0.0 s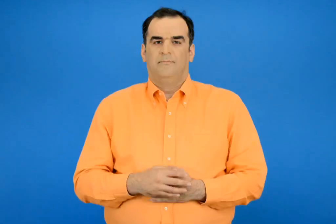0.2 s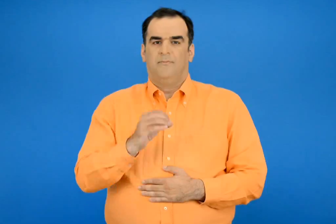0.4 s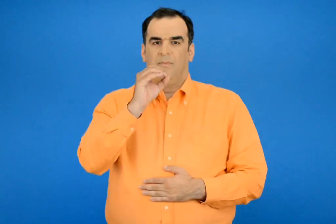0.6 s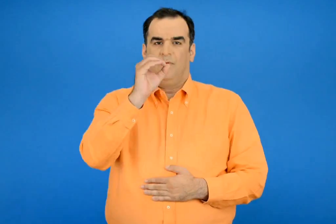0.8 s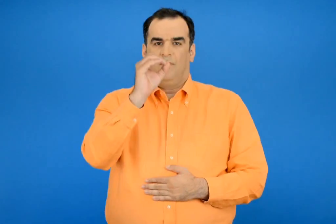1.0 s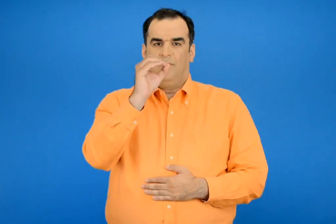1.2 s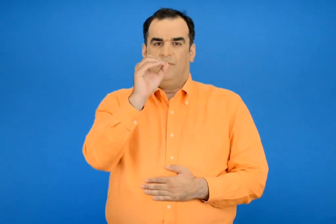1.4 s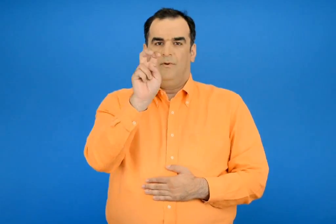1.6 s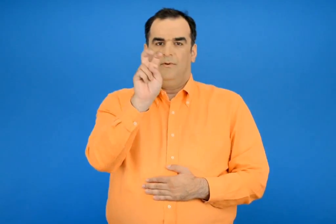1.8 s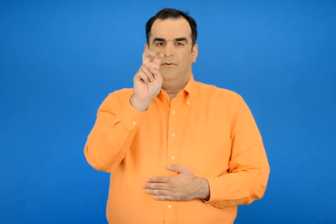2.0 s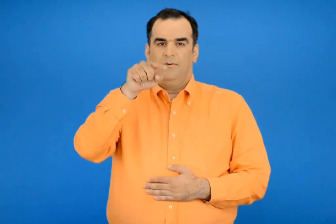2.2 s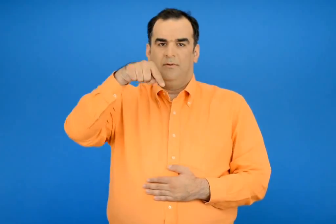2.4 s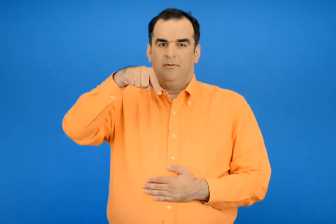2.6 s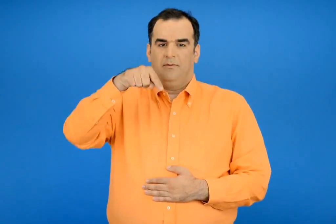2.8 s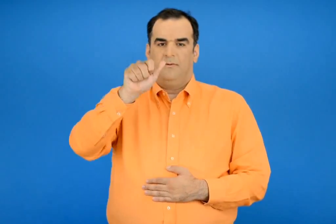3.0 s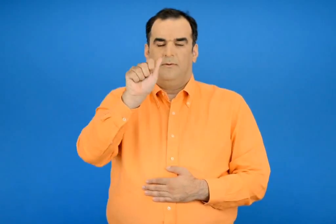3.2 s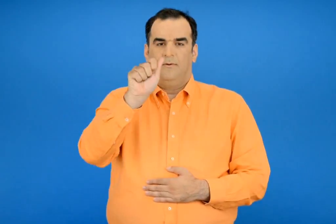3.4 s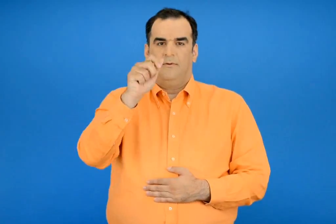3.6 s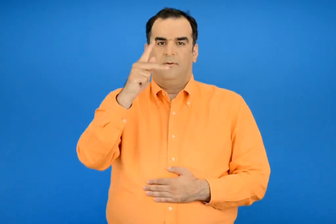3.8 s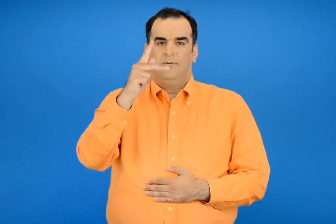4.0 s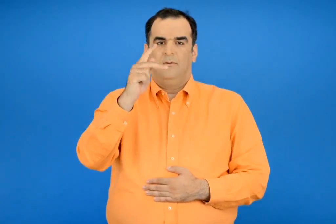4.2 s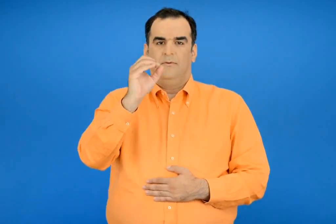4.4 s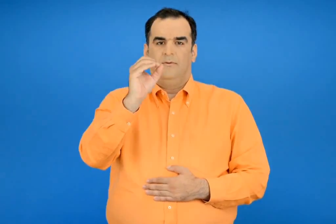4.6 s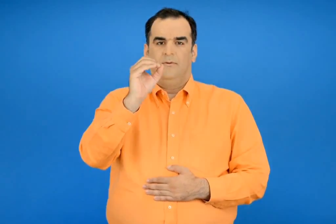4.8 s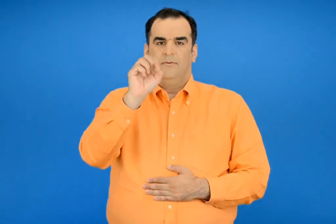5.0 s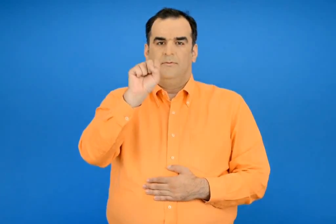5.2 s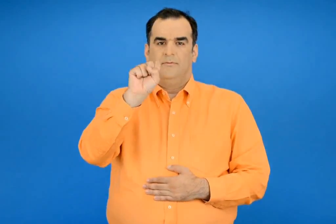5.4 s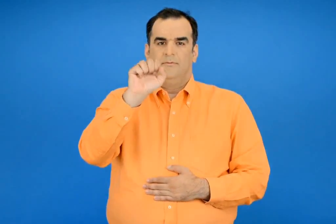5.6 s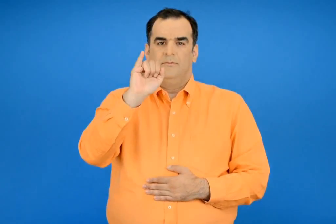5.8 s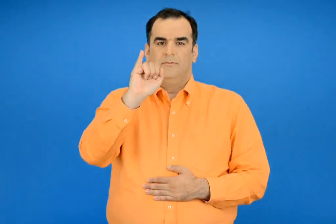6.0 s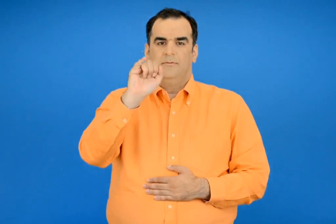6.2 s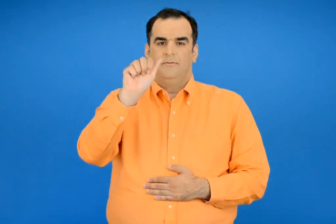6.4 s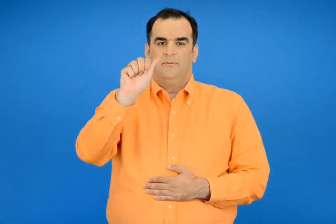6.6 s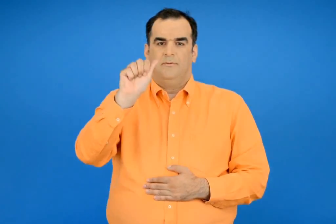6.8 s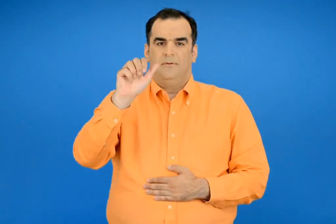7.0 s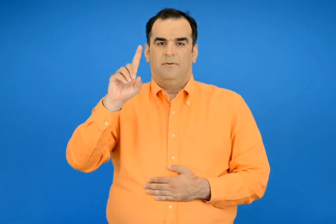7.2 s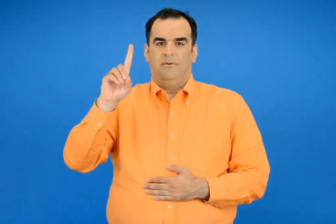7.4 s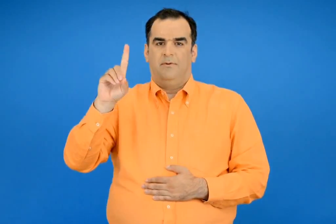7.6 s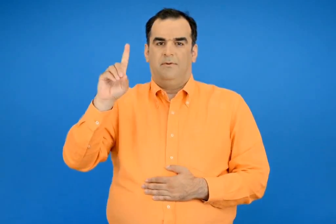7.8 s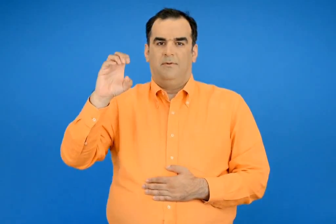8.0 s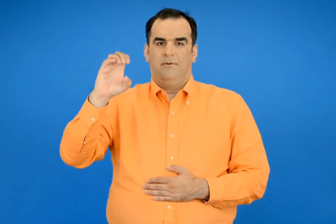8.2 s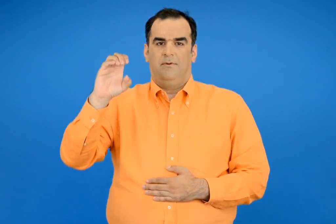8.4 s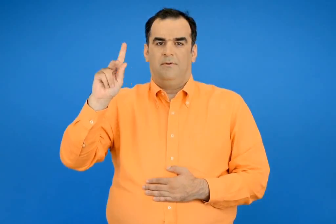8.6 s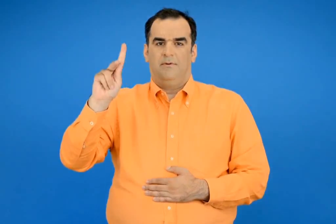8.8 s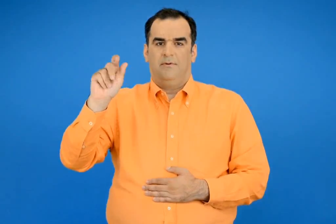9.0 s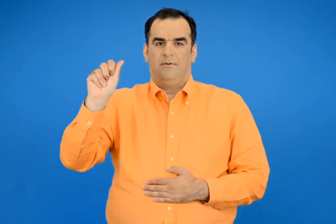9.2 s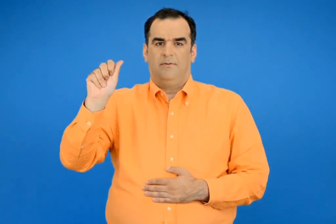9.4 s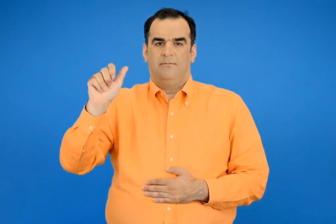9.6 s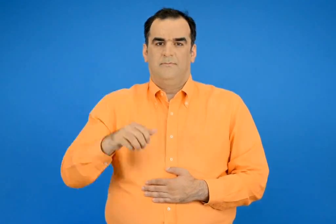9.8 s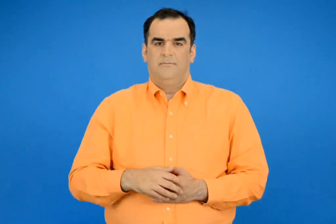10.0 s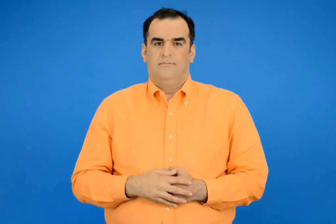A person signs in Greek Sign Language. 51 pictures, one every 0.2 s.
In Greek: οχτακόσια δέκα
